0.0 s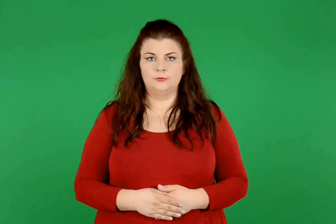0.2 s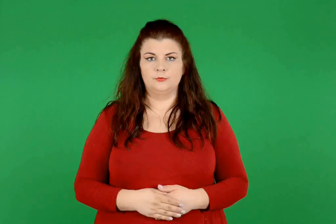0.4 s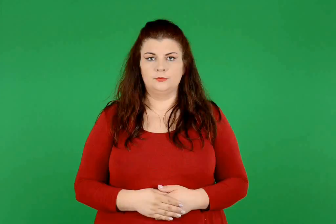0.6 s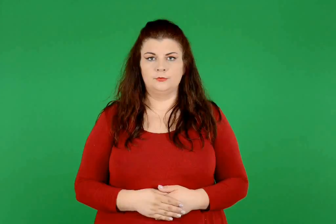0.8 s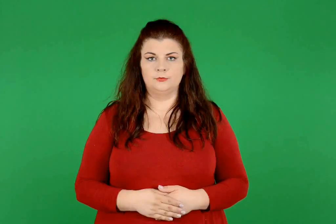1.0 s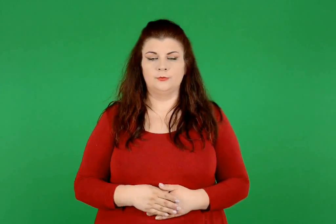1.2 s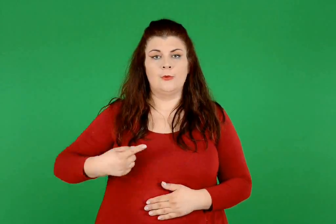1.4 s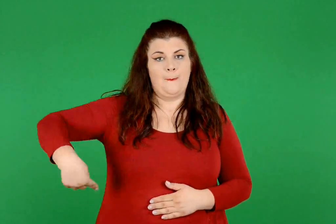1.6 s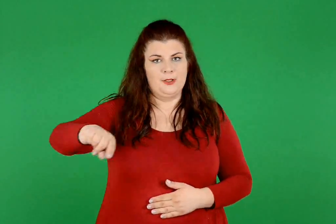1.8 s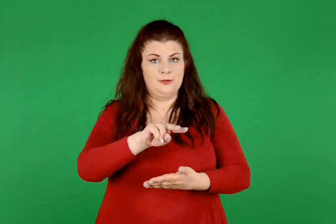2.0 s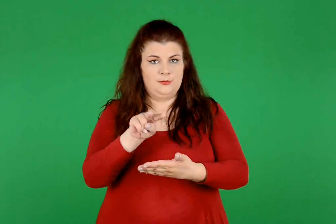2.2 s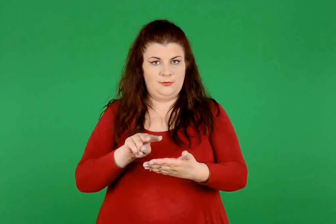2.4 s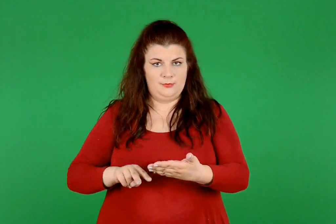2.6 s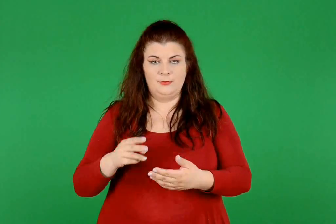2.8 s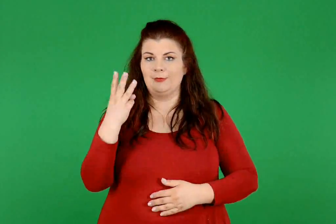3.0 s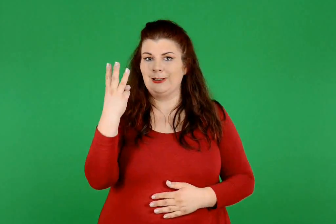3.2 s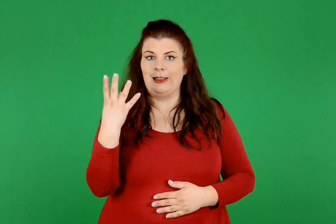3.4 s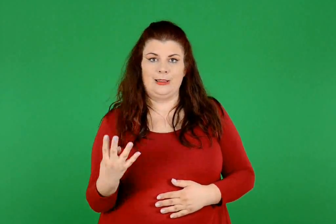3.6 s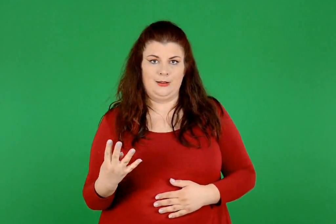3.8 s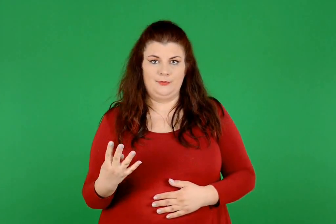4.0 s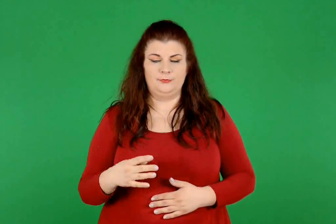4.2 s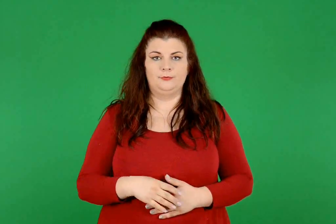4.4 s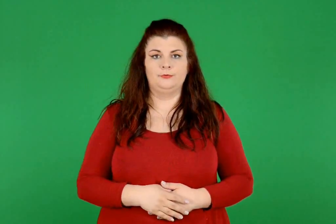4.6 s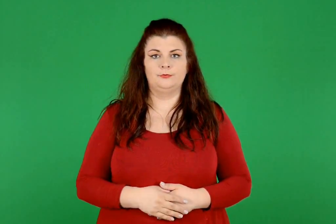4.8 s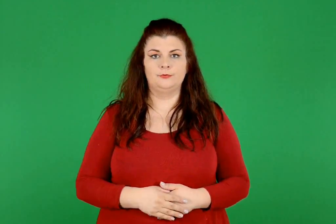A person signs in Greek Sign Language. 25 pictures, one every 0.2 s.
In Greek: διαβάζουμε τρία τέταρτα
